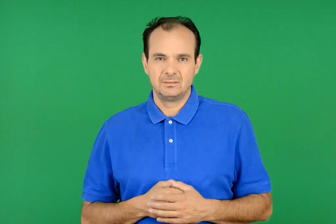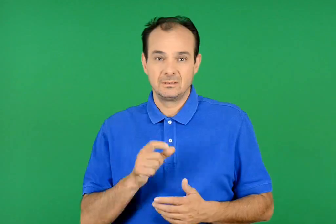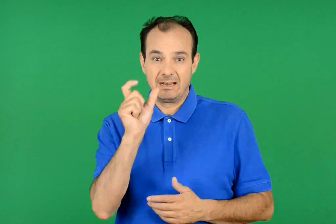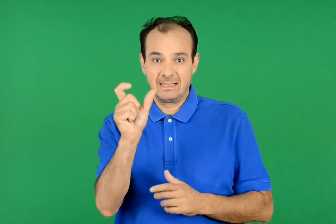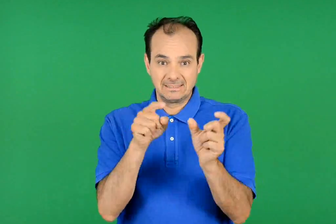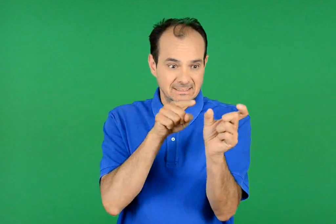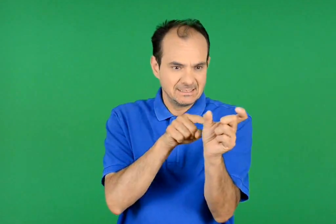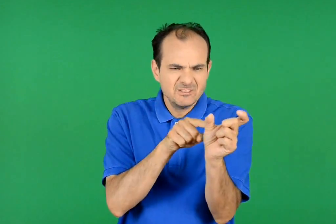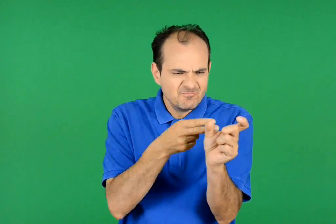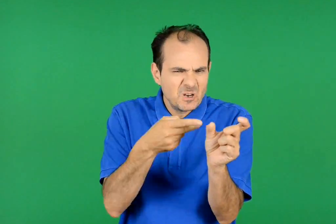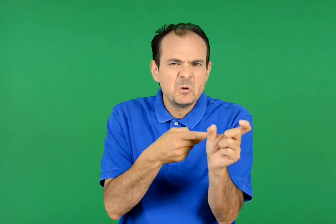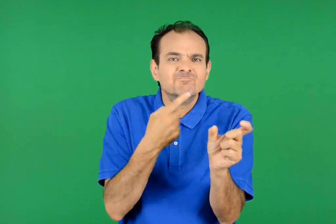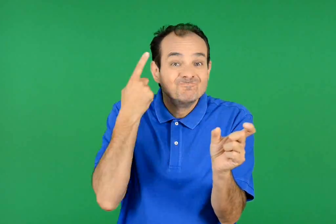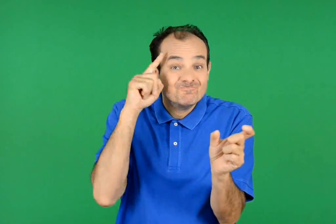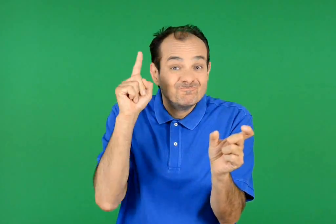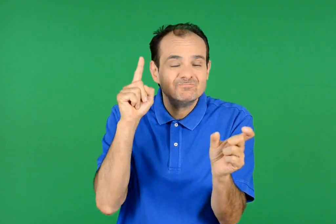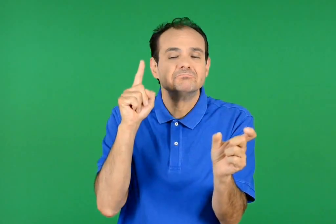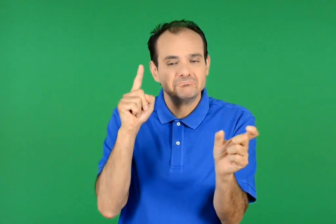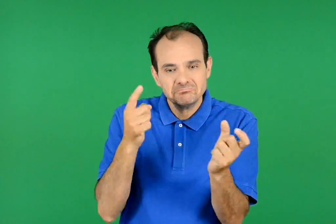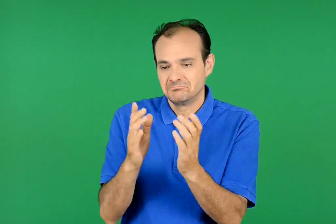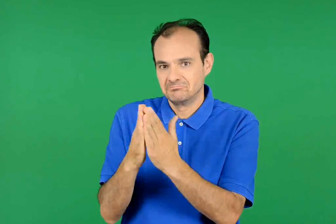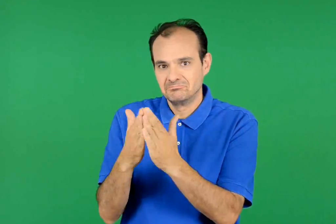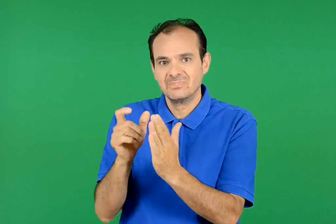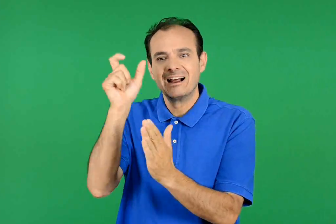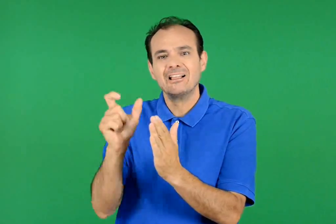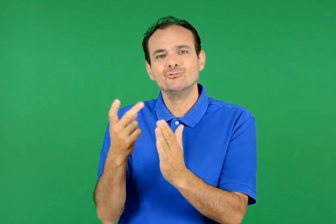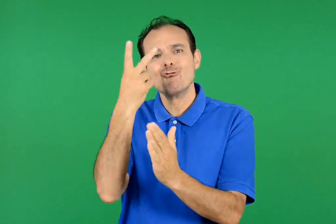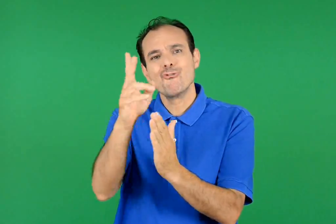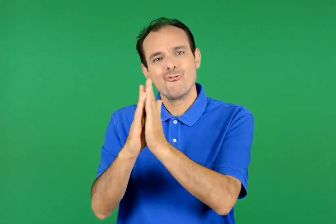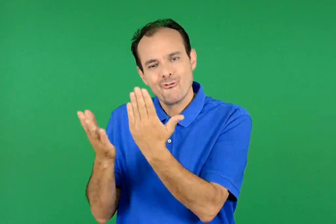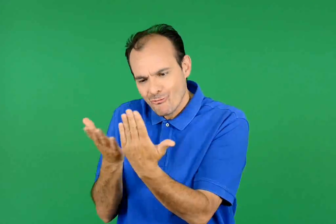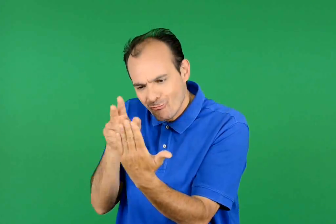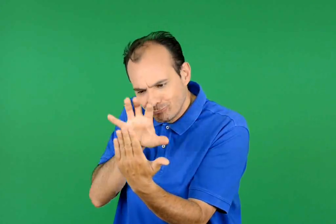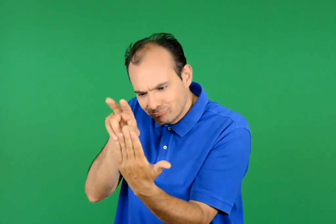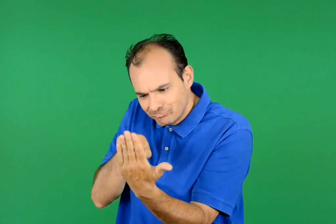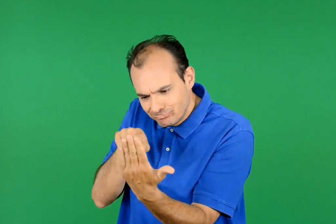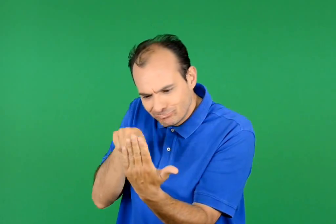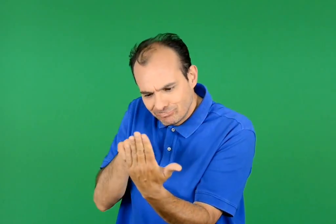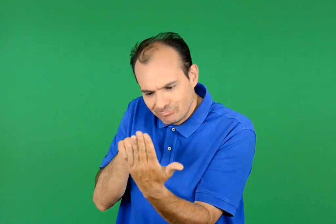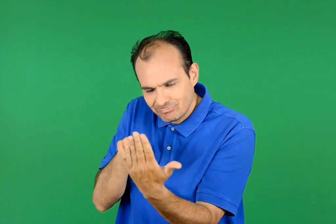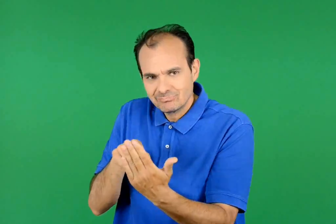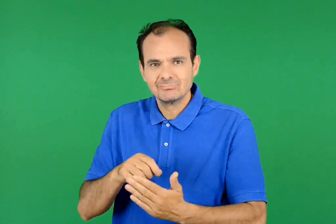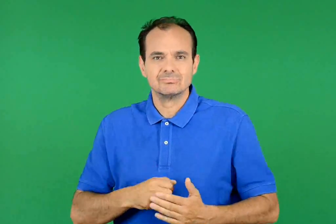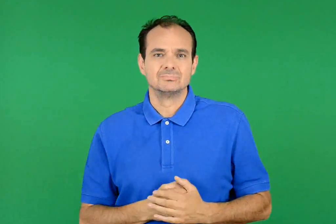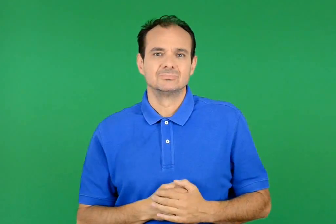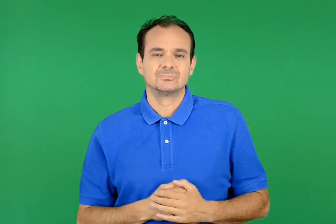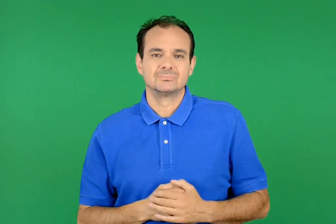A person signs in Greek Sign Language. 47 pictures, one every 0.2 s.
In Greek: αν δεν ξέρεις τη σημασία , κάποιας λέξης , αναζήτησέ τη στο λεξικό σου
